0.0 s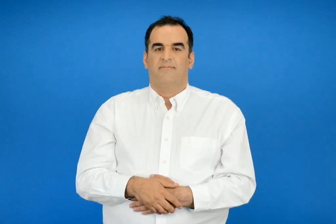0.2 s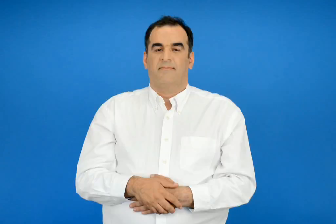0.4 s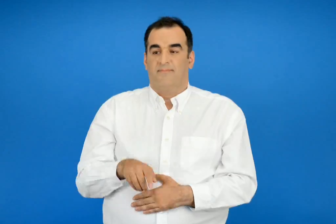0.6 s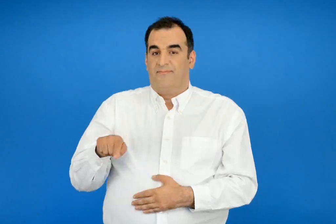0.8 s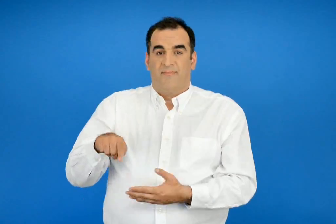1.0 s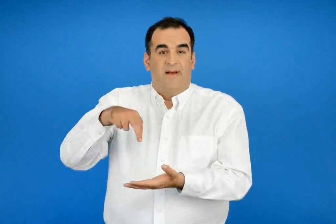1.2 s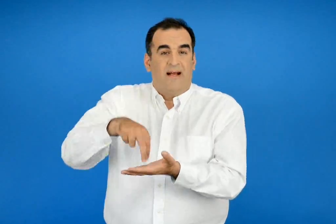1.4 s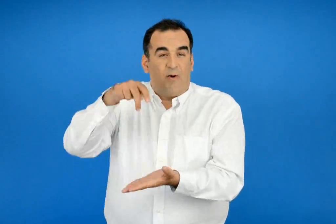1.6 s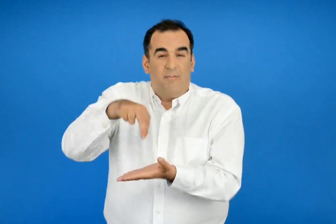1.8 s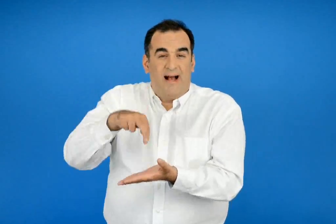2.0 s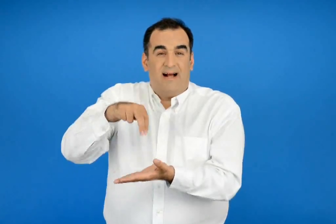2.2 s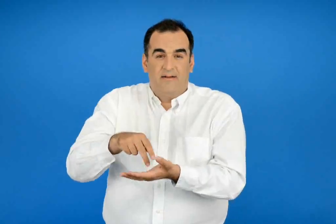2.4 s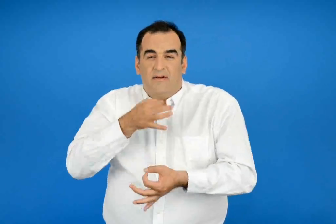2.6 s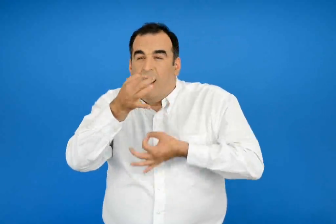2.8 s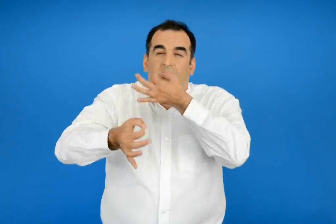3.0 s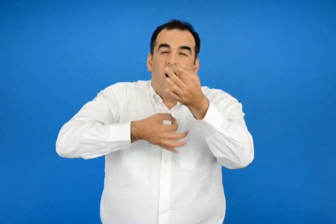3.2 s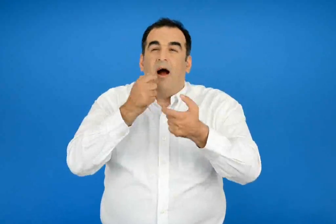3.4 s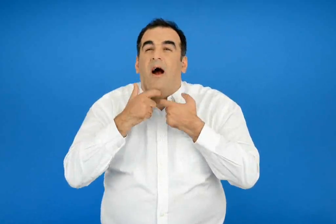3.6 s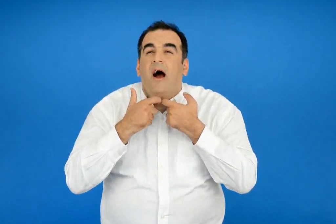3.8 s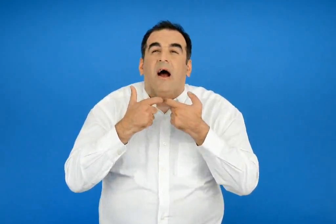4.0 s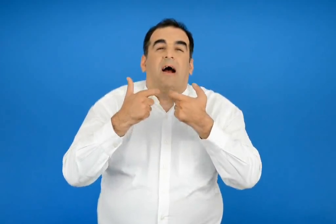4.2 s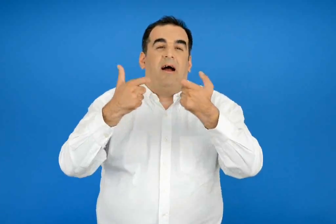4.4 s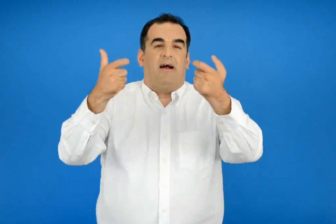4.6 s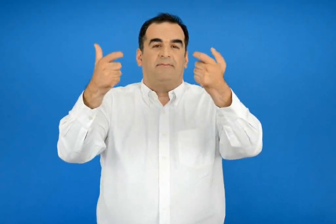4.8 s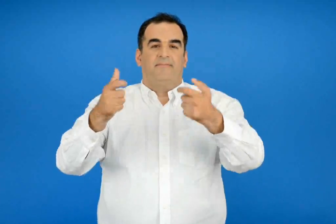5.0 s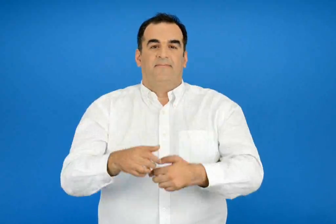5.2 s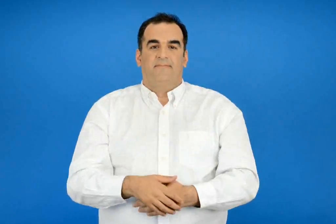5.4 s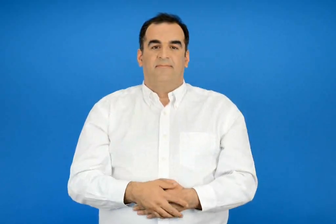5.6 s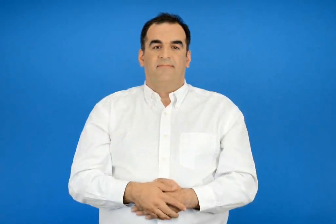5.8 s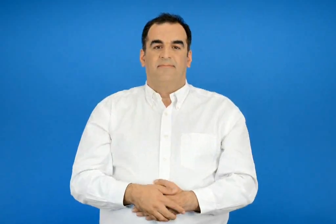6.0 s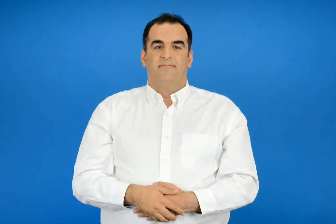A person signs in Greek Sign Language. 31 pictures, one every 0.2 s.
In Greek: το χωχαρουπακι μιλά με δυνατή φωνή
